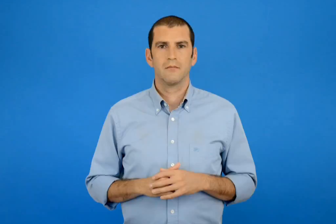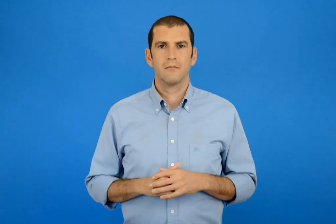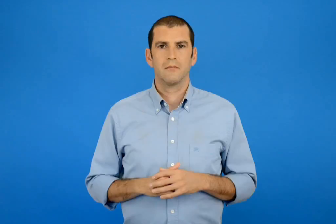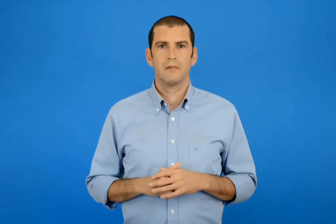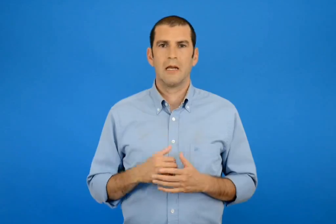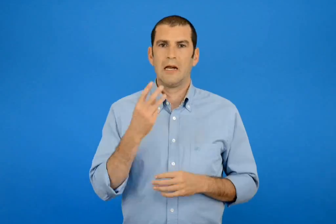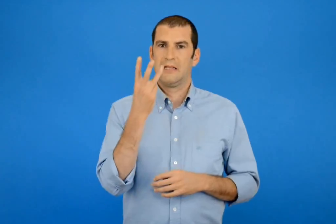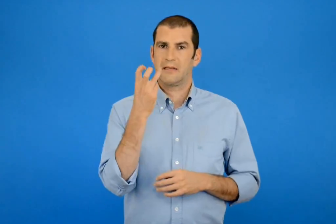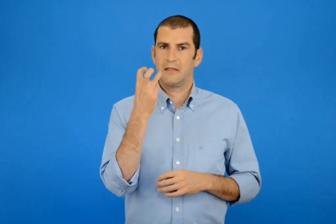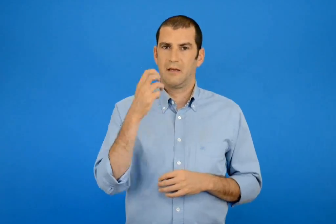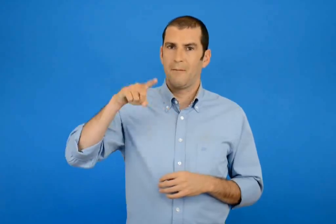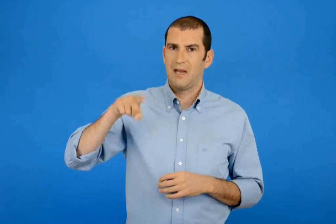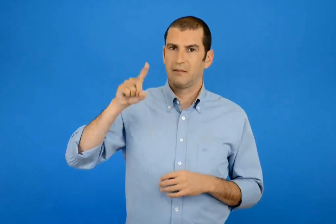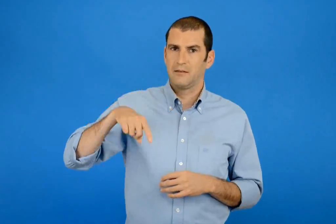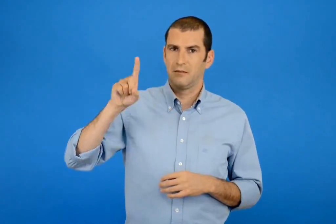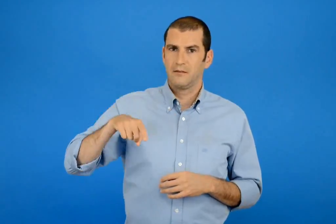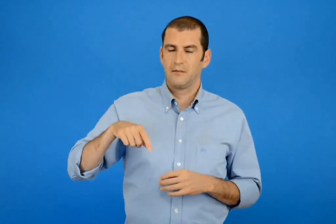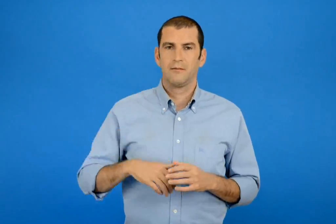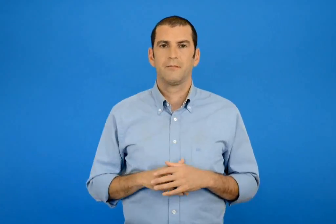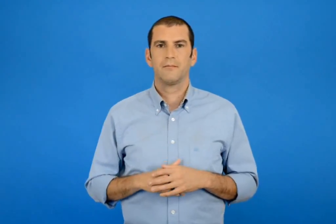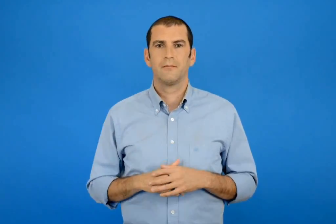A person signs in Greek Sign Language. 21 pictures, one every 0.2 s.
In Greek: 30 μέρες
